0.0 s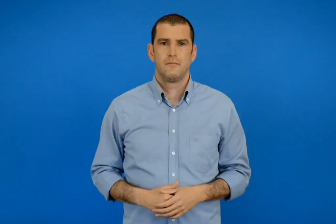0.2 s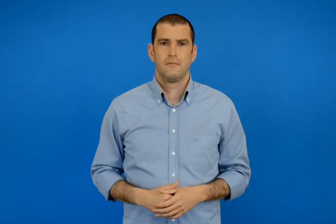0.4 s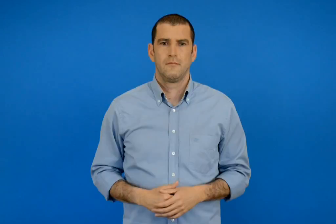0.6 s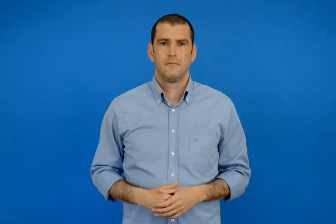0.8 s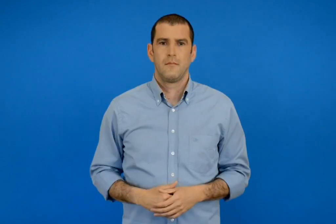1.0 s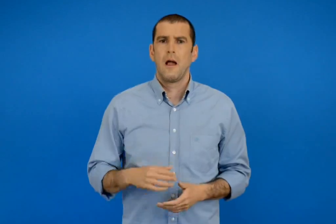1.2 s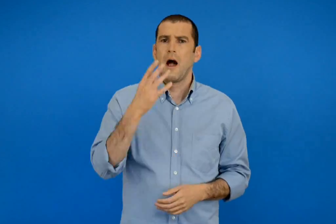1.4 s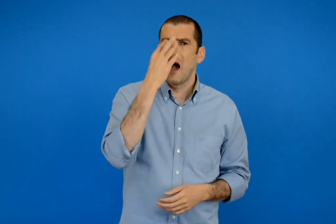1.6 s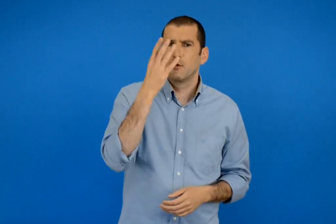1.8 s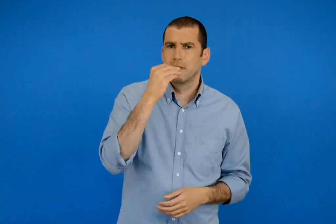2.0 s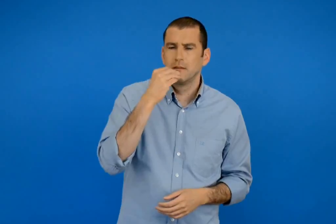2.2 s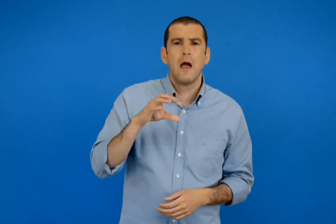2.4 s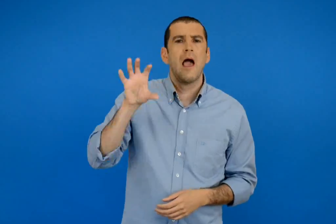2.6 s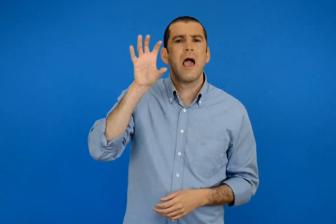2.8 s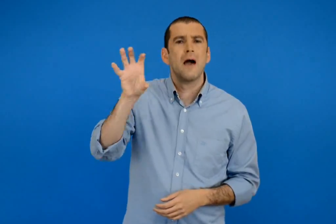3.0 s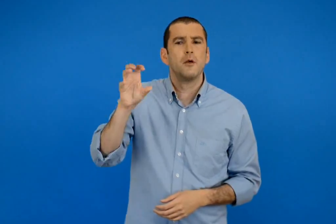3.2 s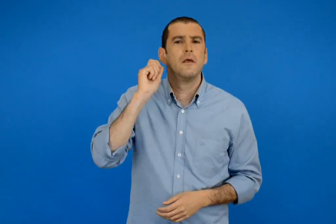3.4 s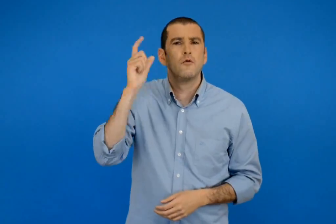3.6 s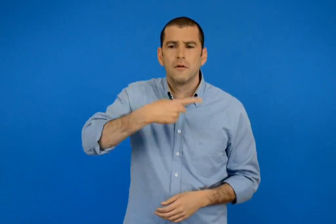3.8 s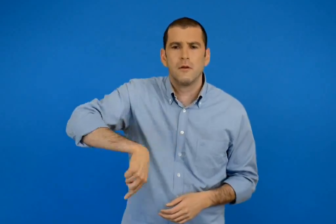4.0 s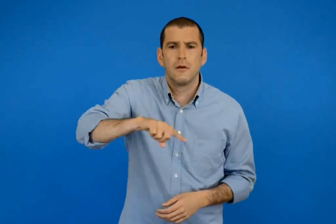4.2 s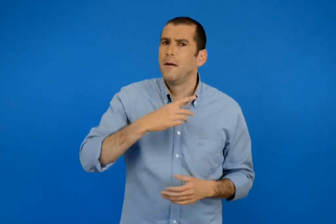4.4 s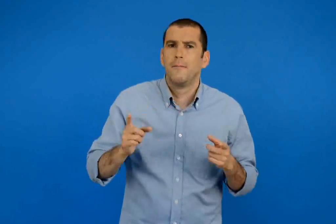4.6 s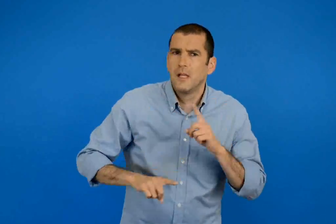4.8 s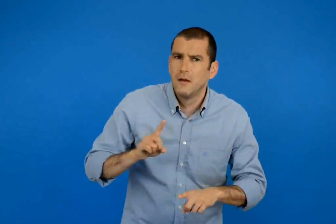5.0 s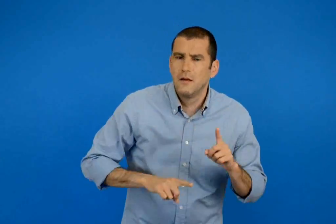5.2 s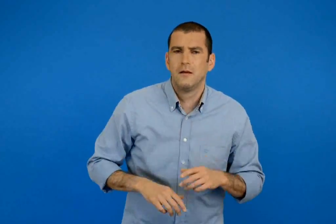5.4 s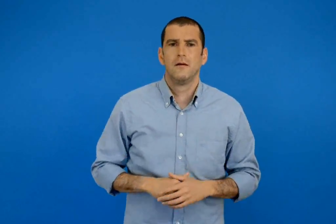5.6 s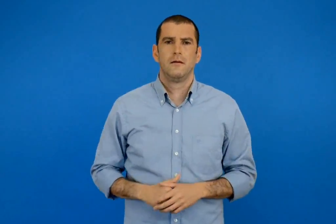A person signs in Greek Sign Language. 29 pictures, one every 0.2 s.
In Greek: ποια εποχή γιορτάζουμε τις απόκριες ;
